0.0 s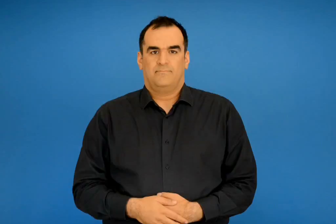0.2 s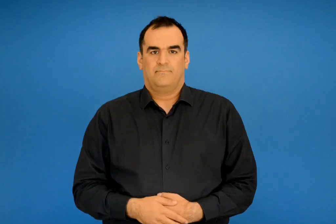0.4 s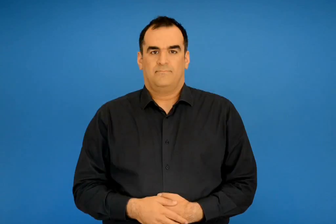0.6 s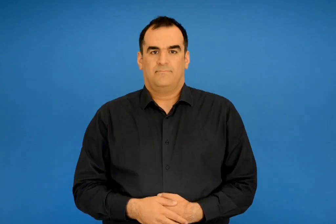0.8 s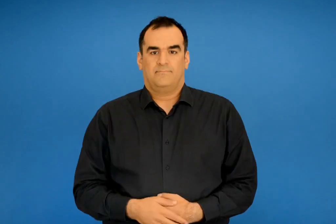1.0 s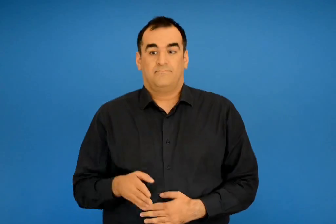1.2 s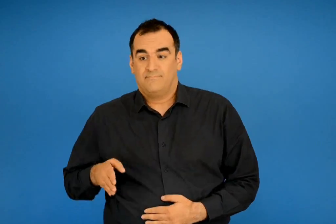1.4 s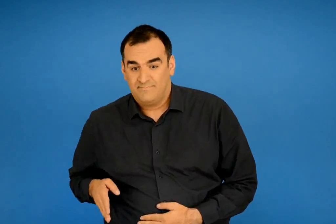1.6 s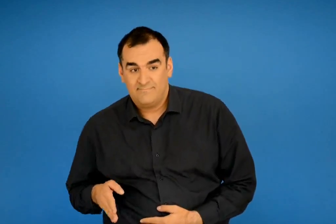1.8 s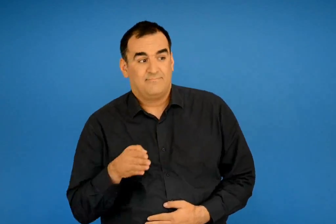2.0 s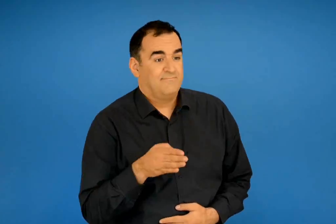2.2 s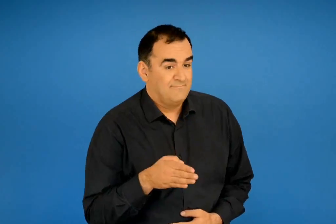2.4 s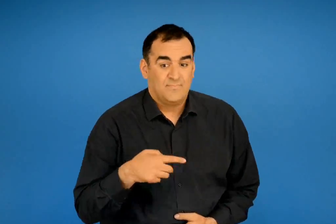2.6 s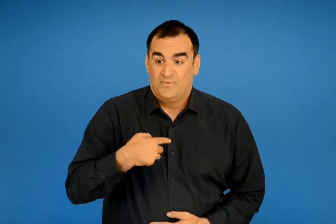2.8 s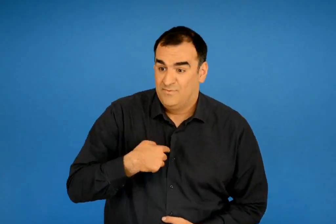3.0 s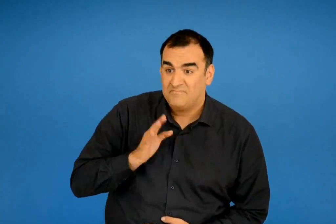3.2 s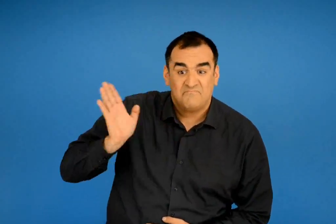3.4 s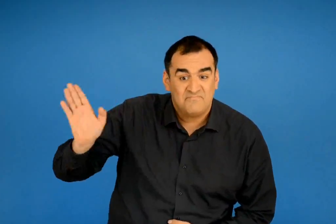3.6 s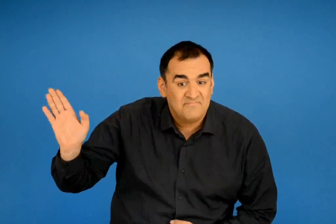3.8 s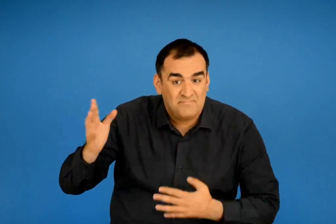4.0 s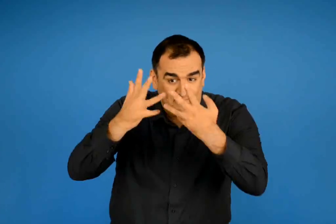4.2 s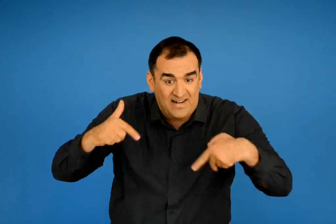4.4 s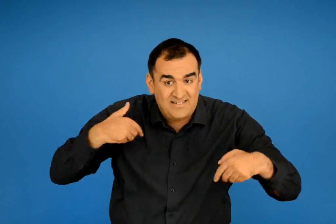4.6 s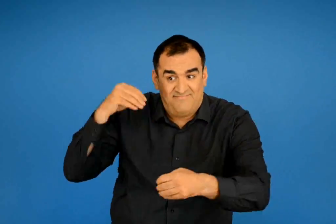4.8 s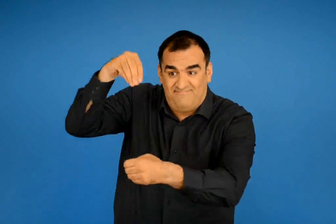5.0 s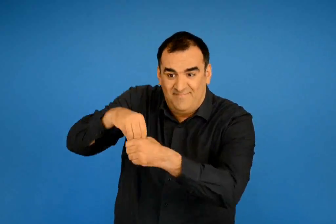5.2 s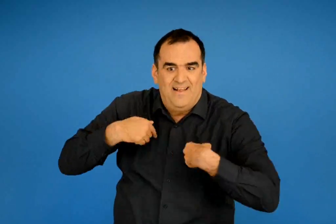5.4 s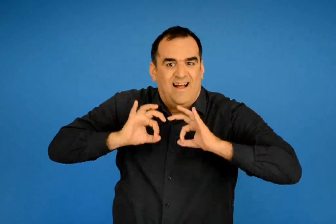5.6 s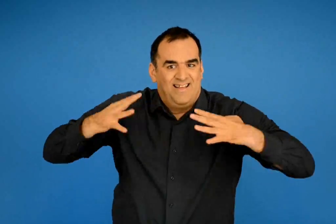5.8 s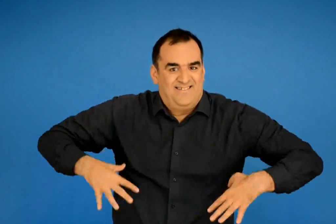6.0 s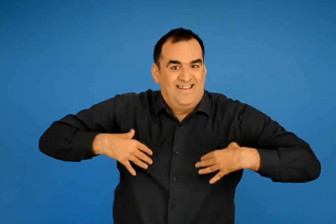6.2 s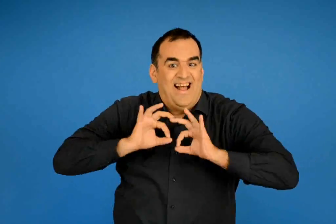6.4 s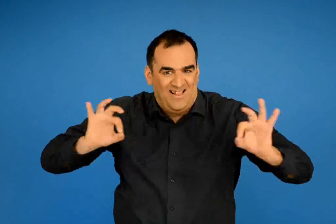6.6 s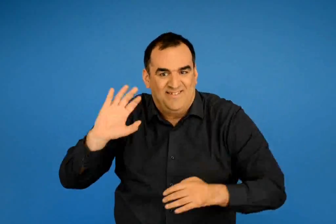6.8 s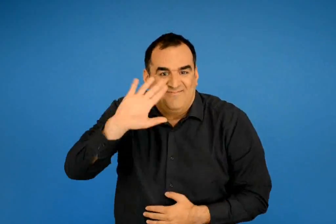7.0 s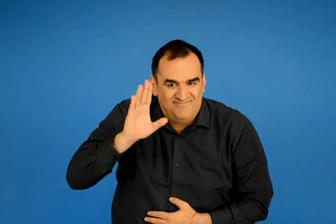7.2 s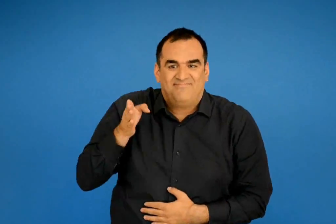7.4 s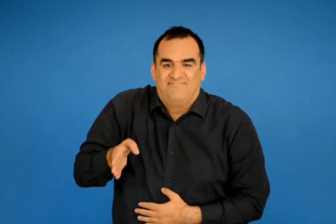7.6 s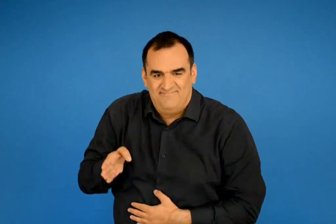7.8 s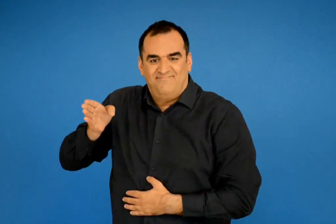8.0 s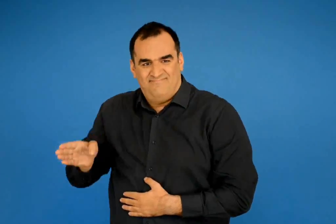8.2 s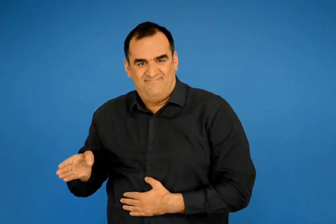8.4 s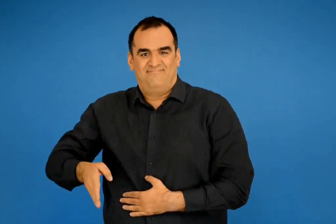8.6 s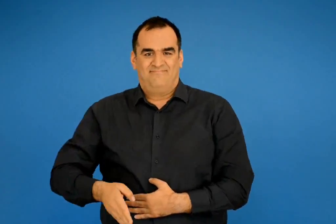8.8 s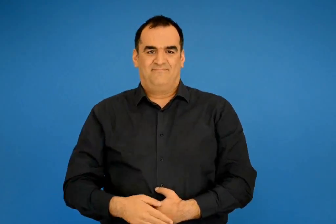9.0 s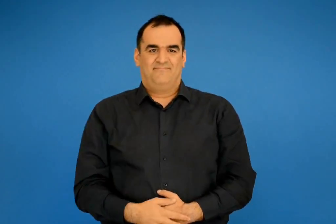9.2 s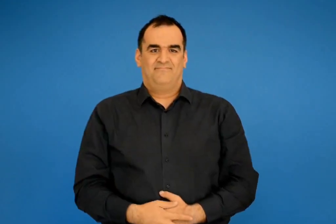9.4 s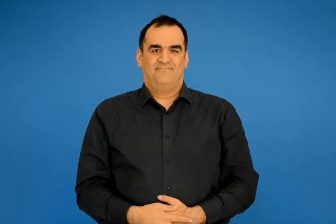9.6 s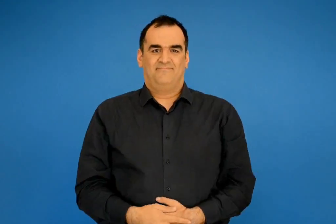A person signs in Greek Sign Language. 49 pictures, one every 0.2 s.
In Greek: ας πάω κι εγώ τώρα να ετοιμάσω την παράσταση
